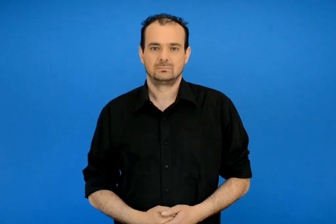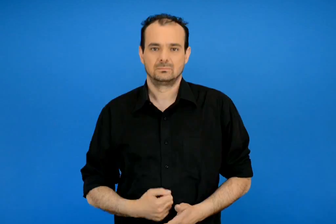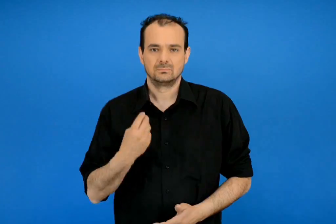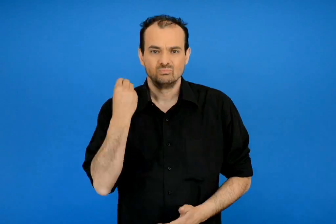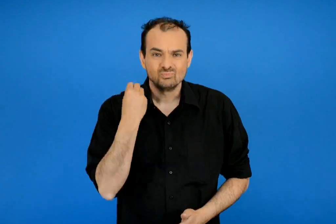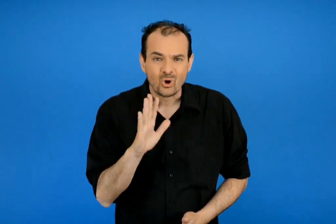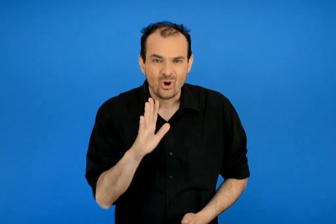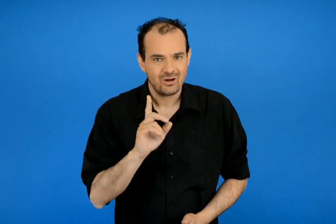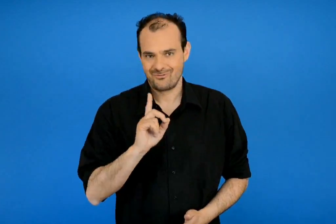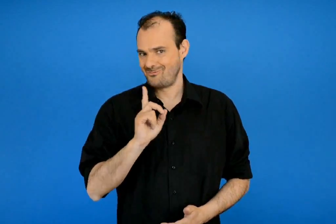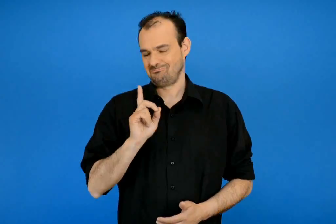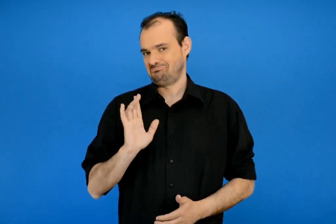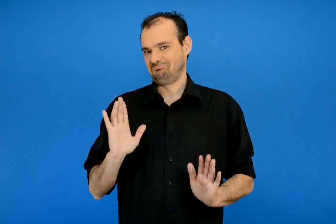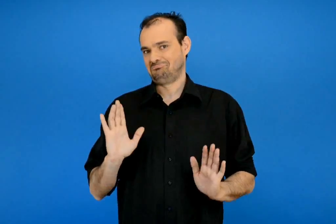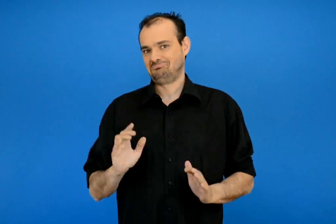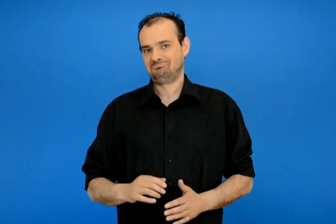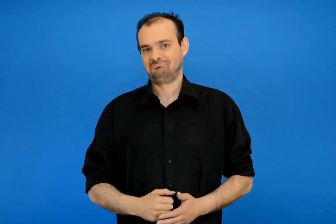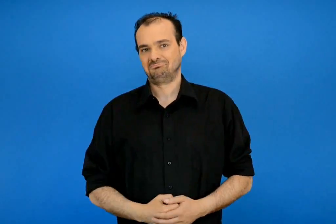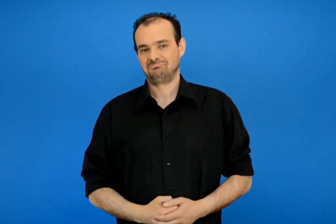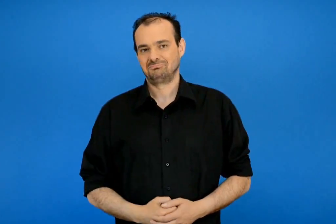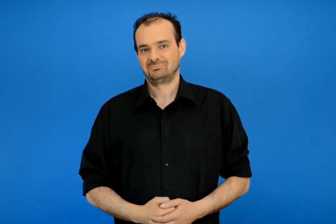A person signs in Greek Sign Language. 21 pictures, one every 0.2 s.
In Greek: δεν είναι άσχημα θαρρώ
